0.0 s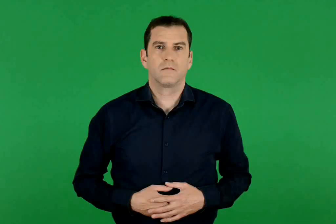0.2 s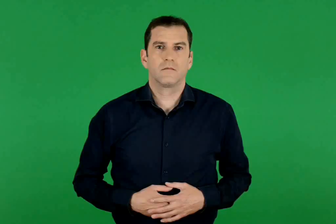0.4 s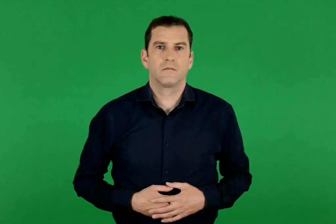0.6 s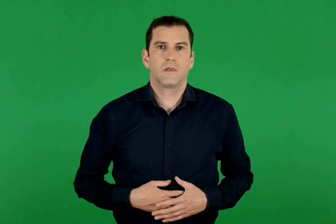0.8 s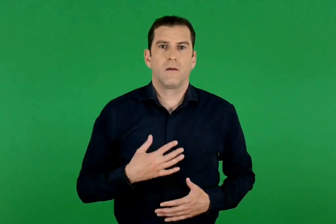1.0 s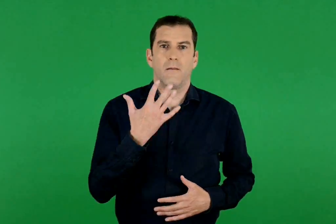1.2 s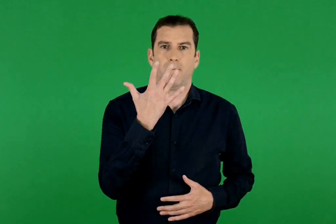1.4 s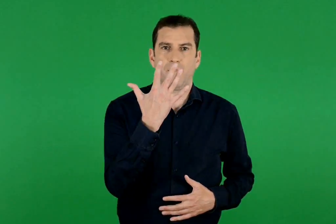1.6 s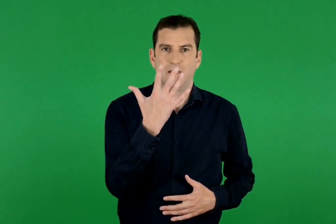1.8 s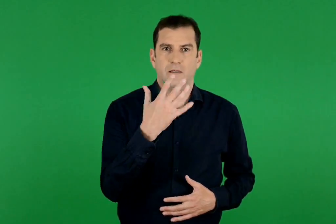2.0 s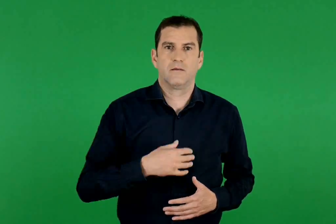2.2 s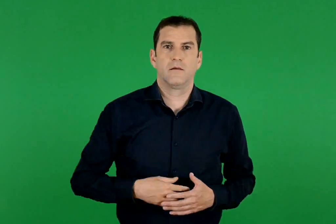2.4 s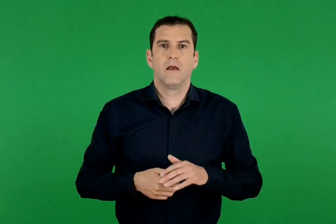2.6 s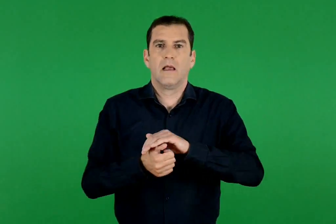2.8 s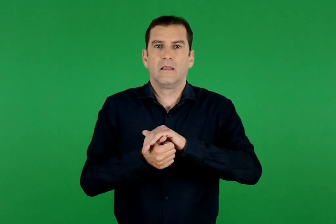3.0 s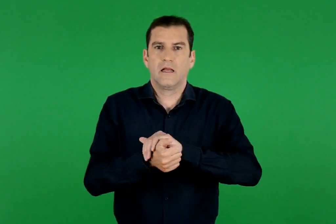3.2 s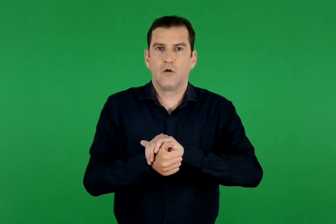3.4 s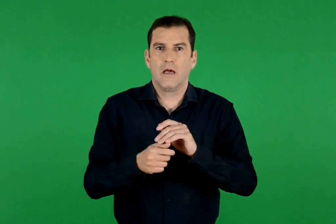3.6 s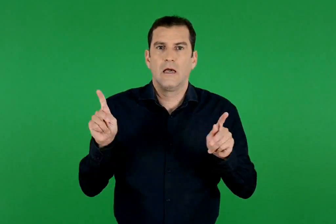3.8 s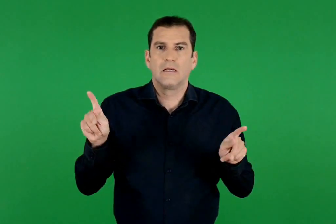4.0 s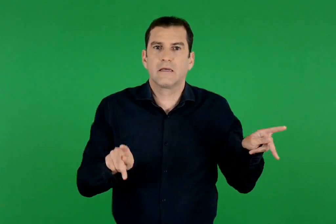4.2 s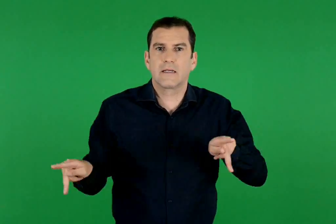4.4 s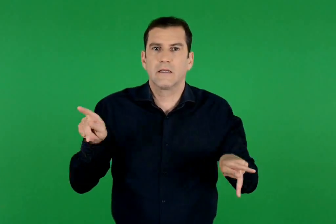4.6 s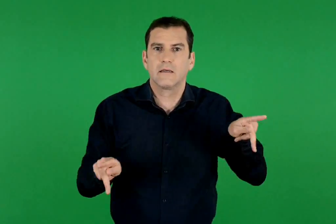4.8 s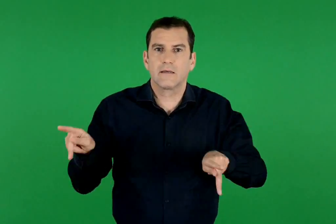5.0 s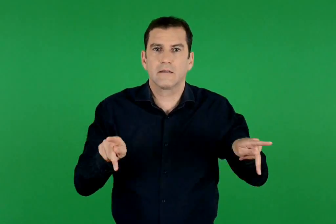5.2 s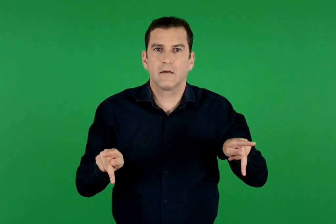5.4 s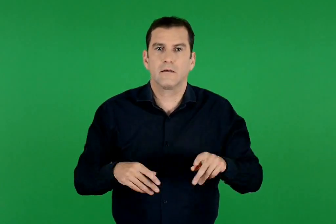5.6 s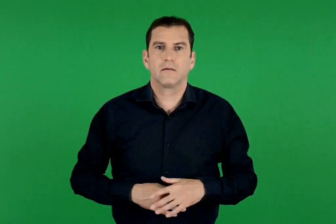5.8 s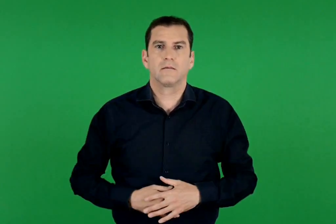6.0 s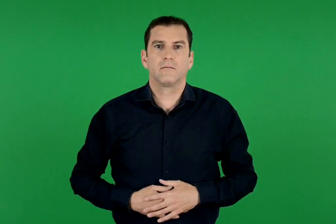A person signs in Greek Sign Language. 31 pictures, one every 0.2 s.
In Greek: 5. χελώνα καρέτα καρέτα
